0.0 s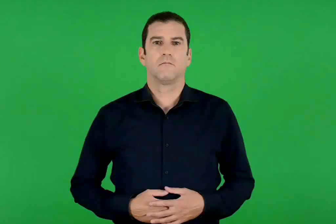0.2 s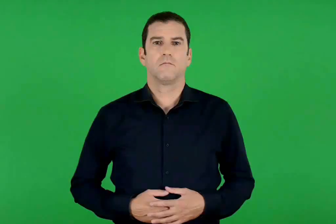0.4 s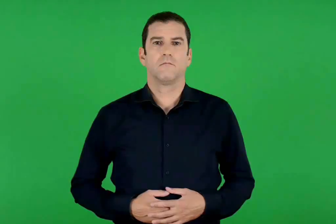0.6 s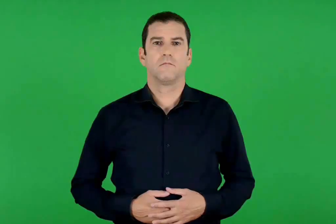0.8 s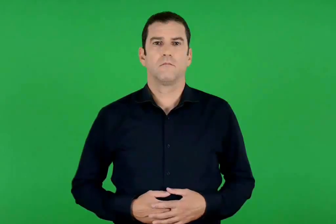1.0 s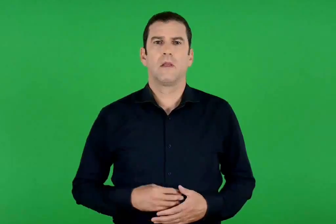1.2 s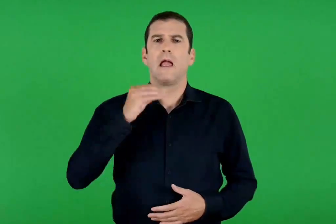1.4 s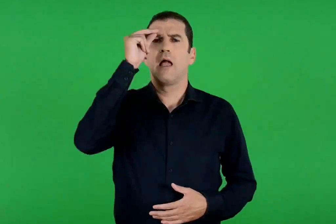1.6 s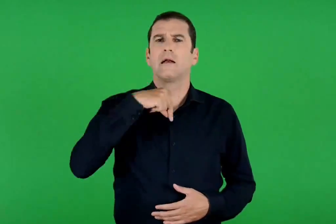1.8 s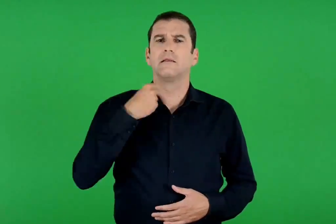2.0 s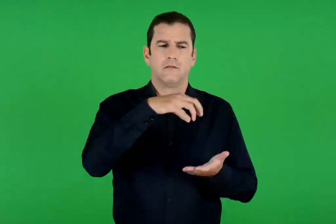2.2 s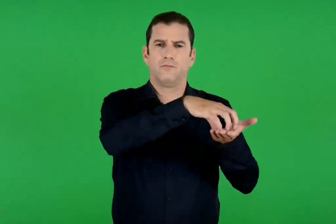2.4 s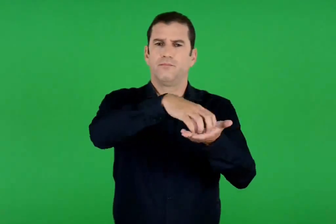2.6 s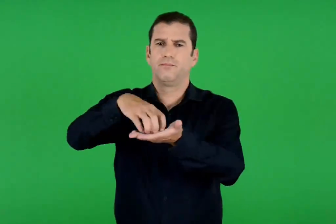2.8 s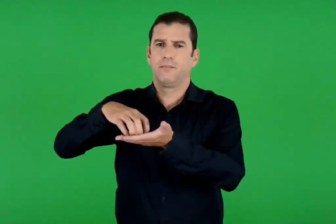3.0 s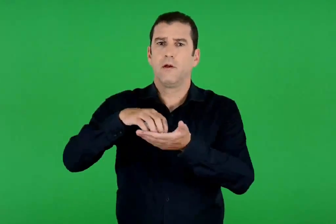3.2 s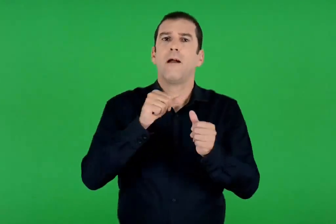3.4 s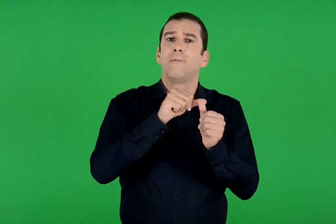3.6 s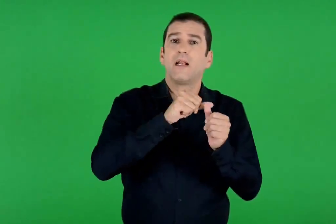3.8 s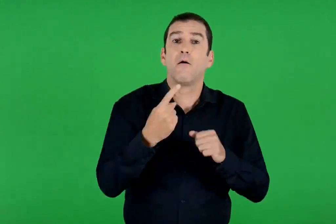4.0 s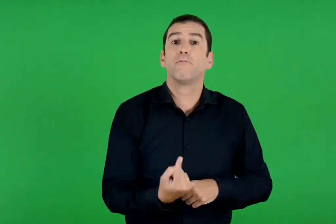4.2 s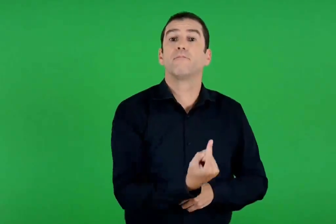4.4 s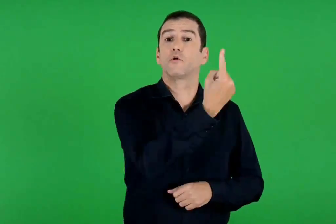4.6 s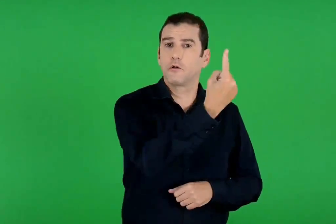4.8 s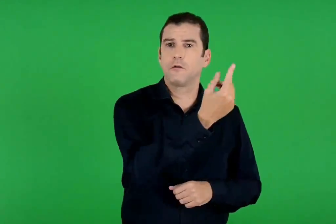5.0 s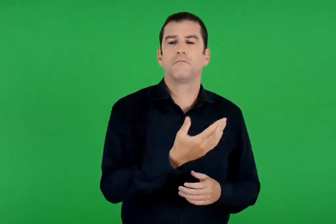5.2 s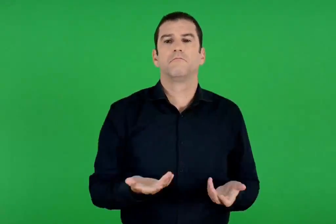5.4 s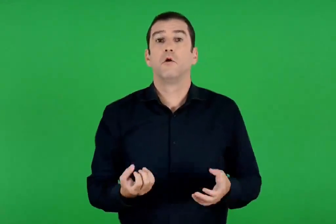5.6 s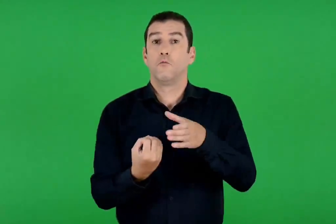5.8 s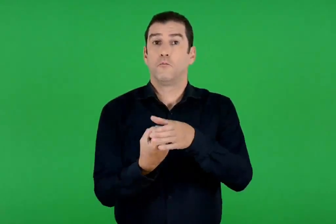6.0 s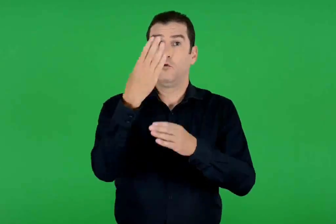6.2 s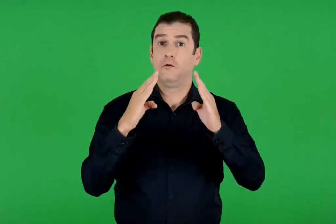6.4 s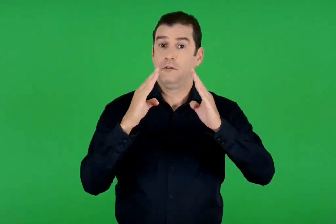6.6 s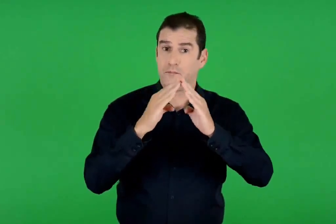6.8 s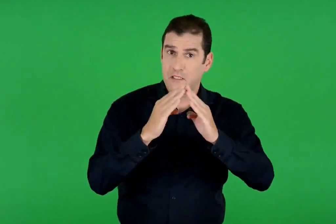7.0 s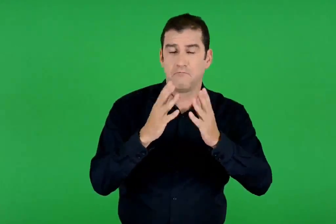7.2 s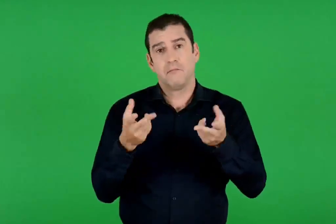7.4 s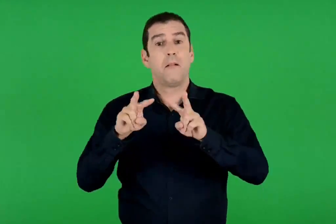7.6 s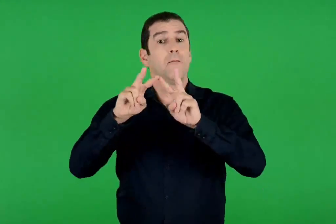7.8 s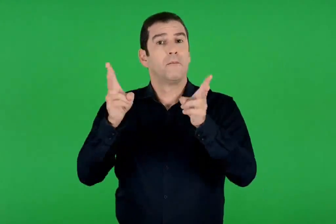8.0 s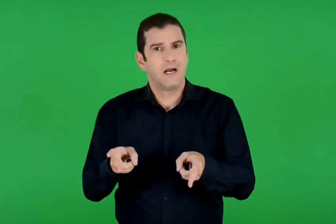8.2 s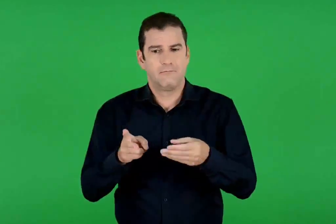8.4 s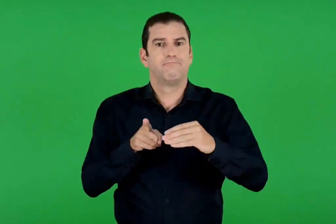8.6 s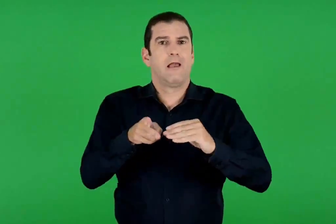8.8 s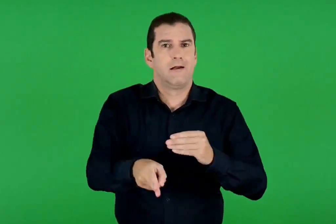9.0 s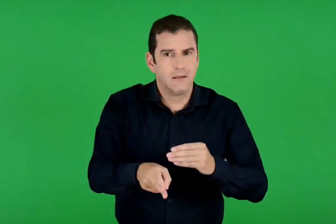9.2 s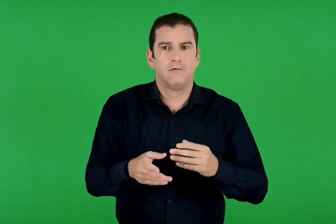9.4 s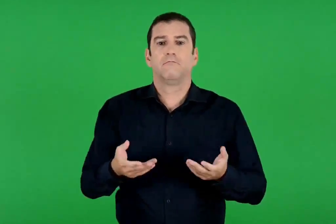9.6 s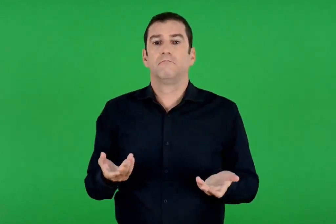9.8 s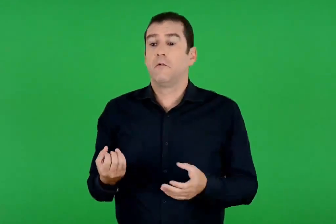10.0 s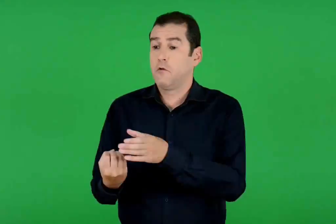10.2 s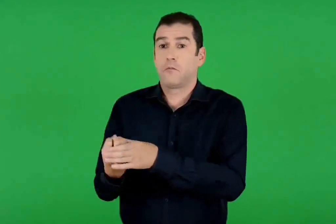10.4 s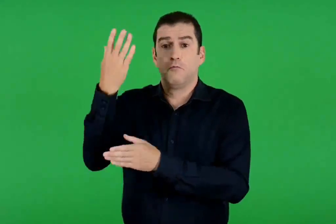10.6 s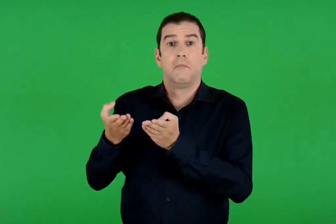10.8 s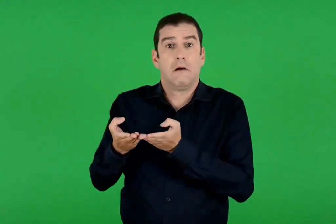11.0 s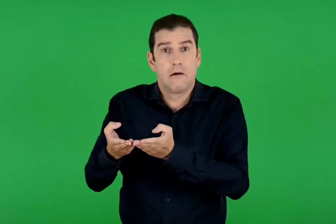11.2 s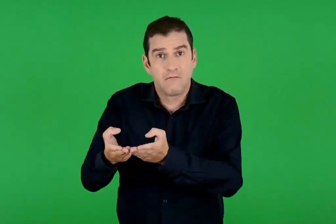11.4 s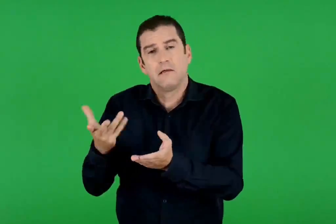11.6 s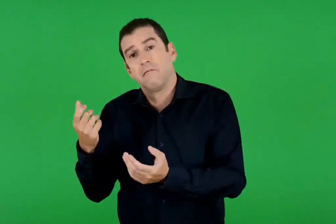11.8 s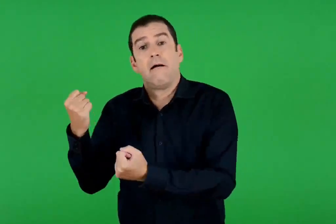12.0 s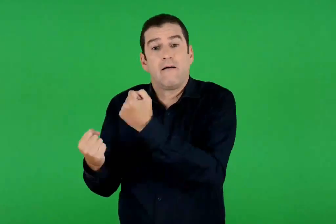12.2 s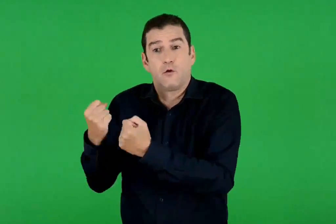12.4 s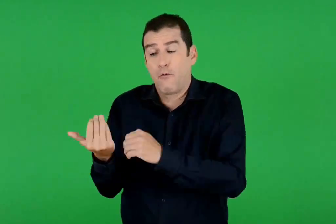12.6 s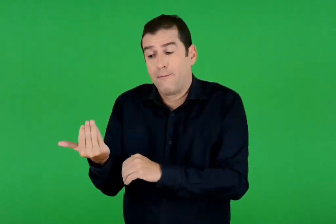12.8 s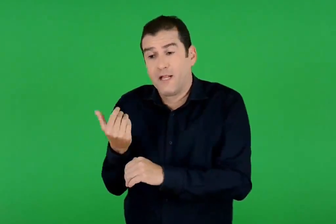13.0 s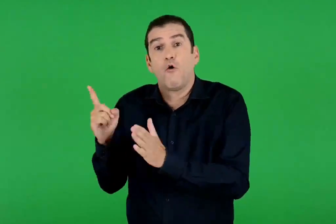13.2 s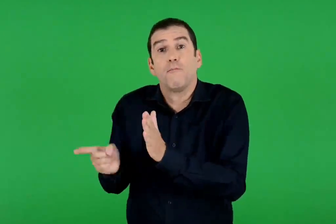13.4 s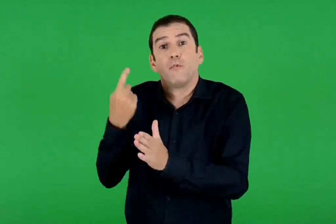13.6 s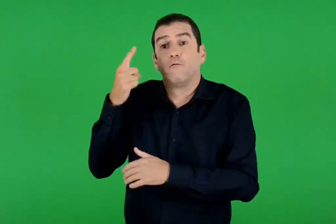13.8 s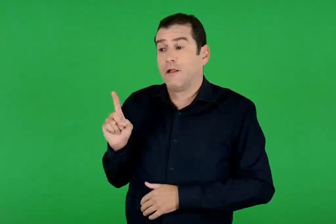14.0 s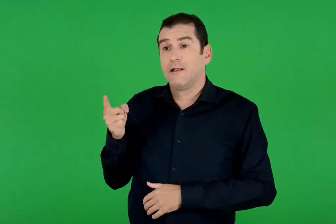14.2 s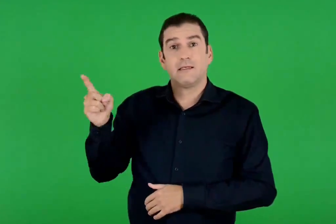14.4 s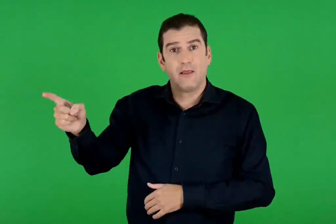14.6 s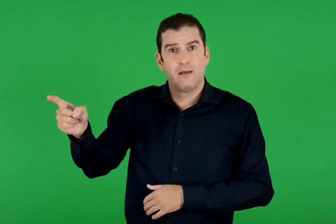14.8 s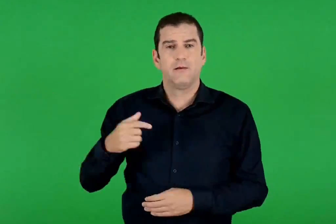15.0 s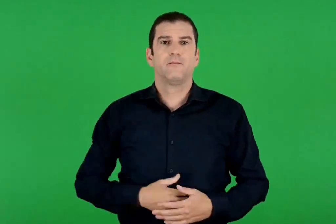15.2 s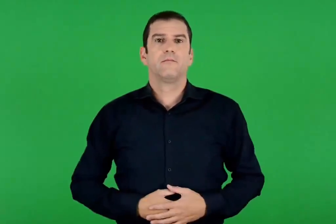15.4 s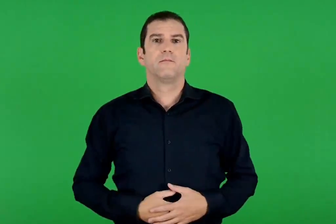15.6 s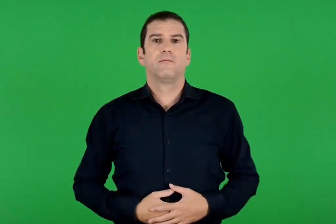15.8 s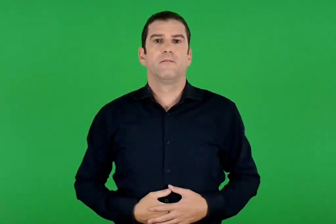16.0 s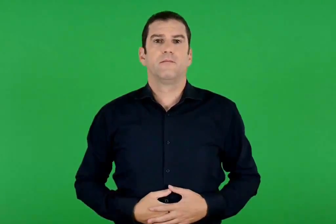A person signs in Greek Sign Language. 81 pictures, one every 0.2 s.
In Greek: την πρώτη του μήνα στις εκκλησίες. στα εγκαίνια ενός καινούριου σπιτιού ή καταστήματος. σε ένα καινούριο καράβι ή αυτοκίνητο πριν από το πρώτο του ταξίδι
